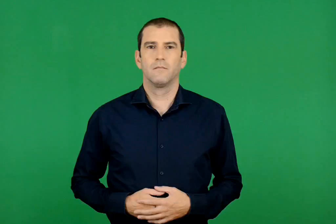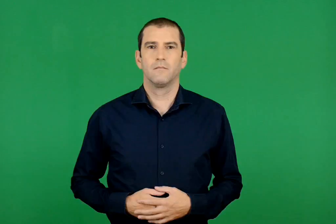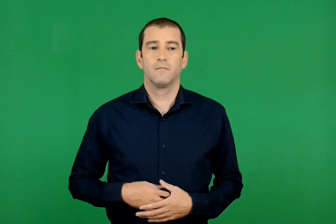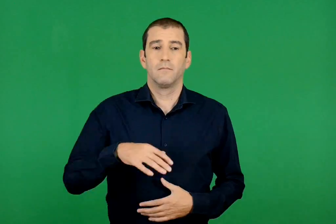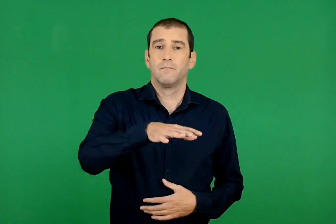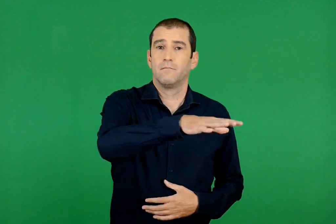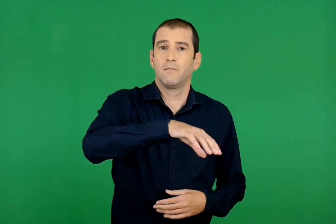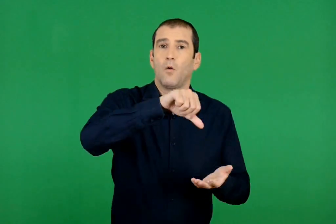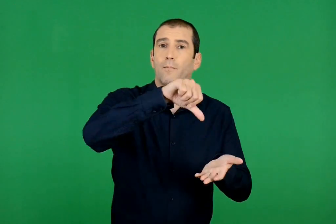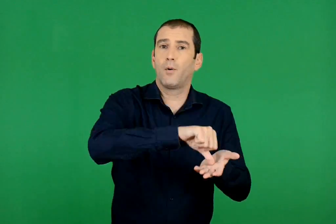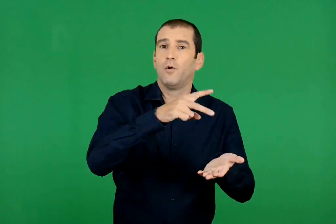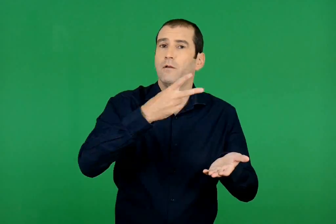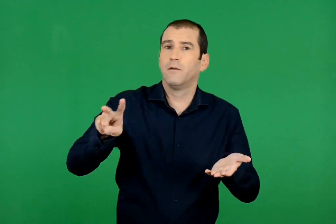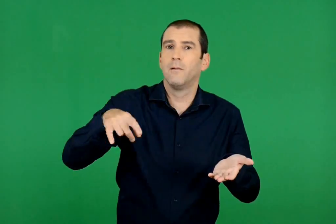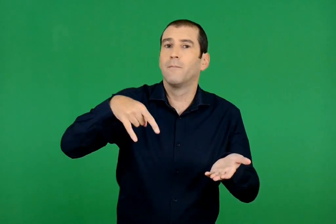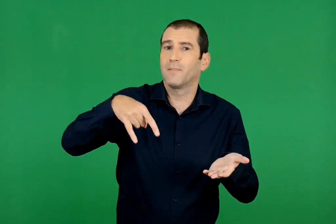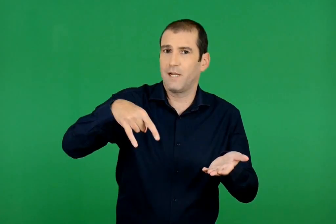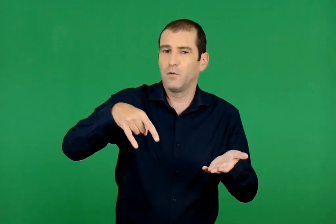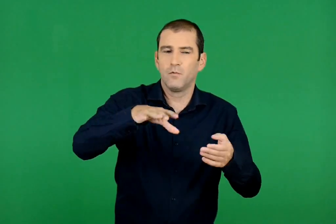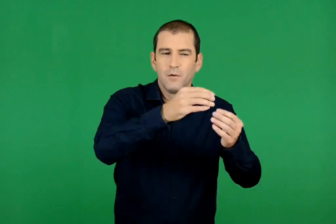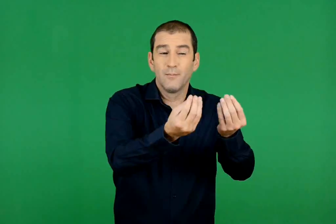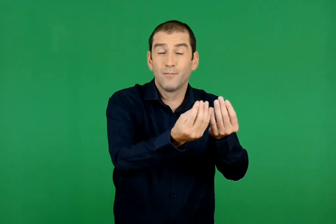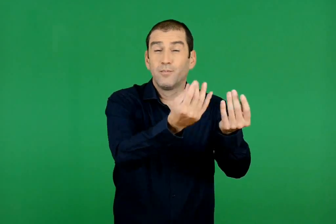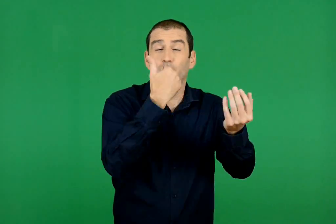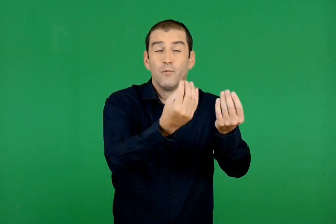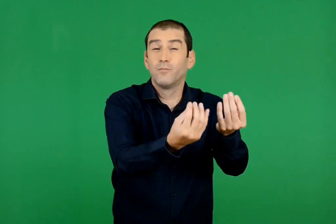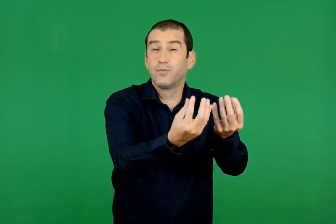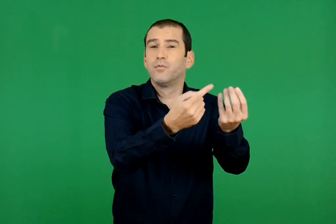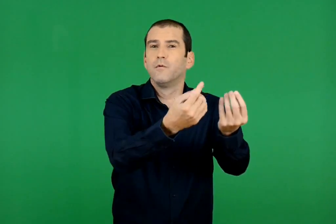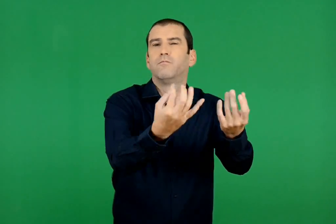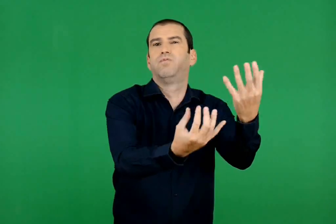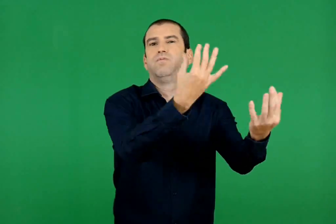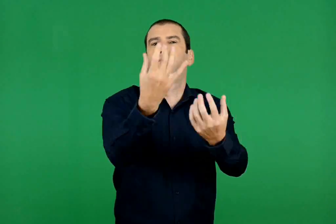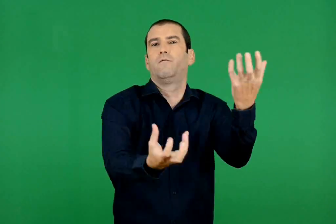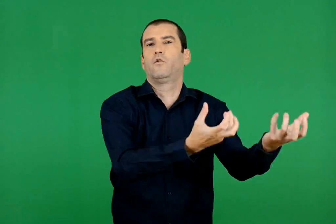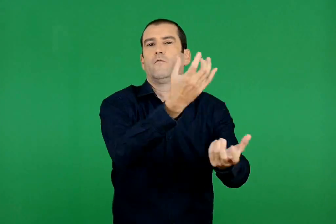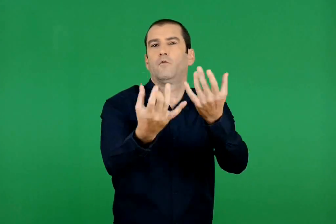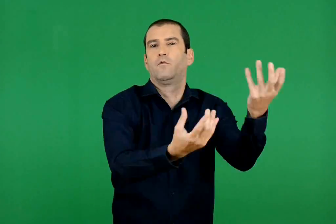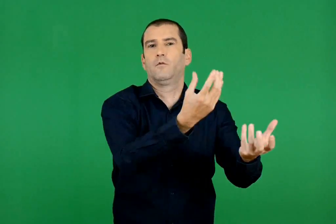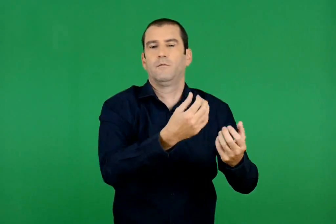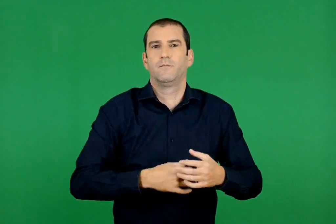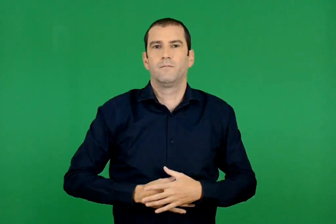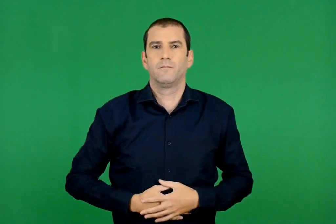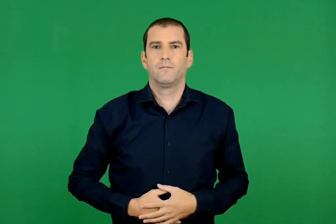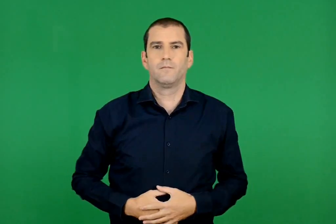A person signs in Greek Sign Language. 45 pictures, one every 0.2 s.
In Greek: ήταν από την ανταύγεια της φωτιάς που έκαιγε την πόλη του πριάμου
